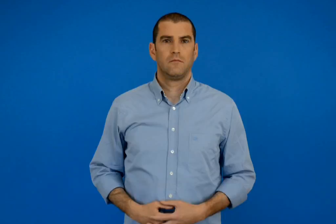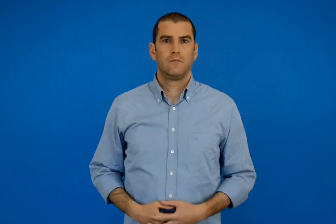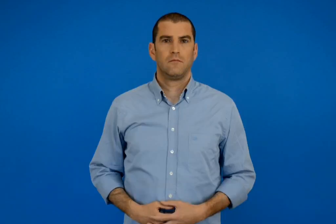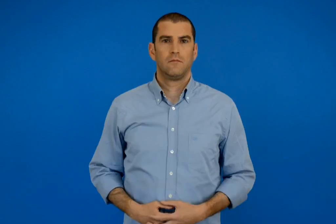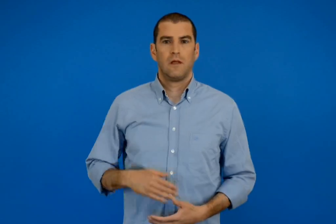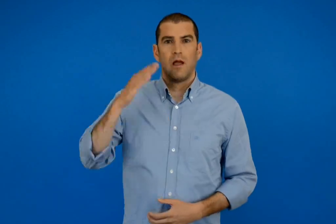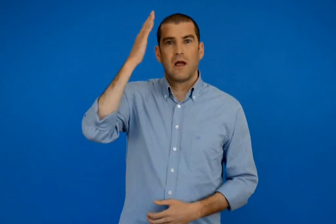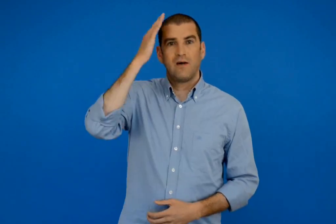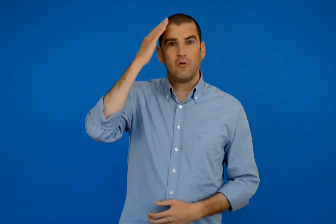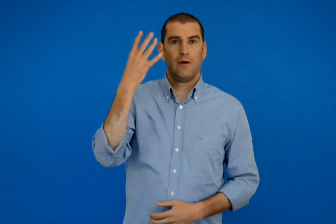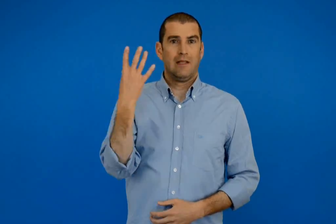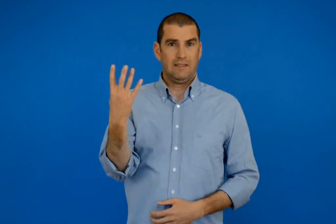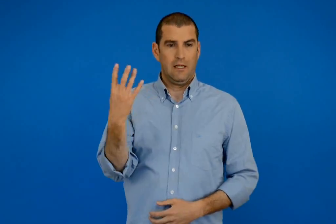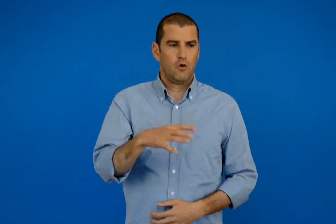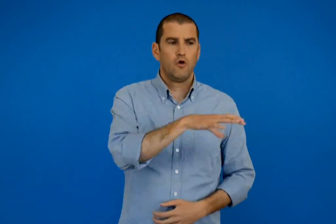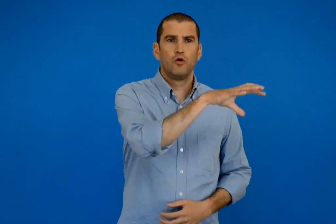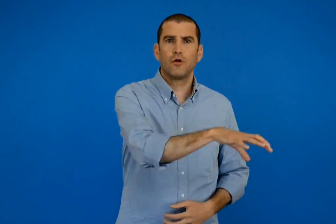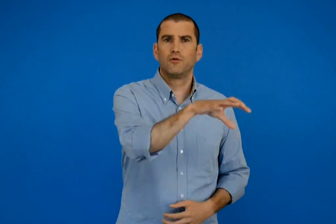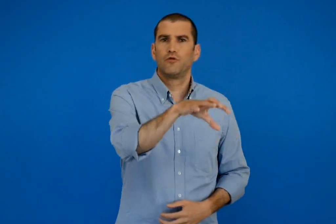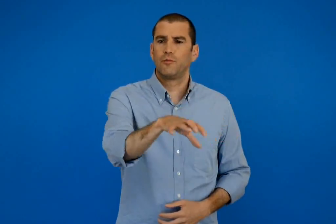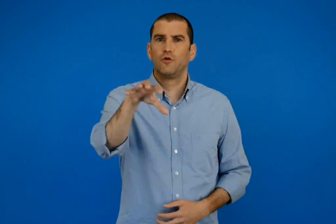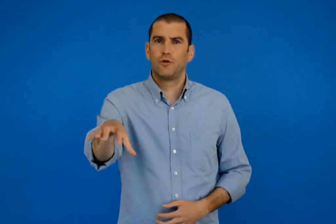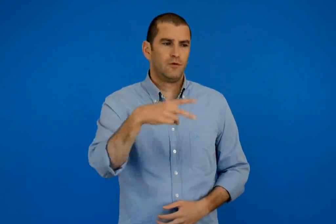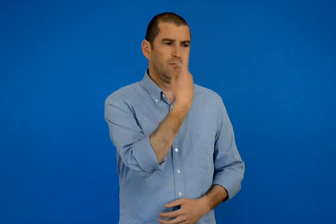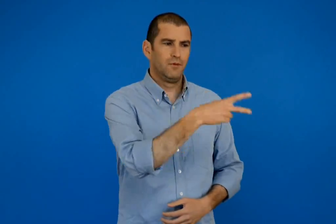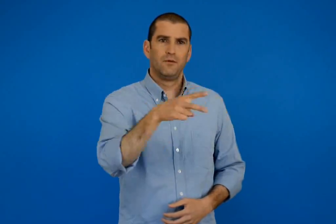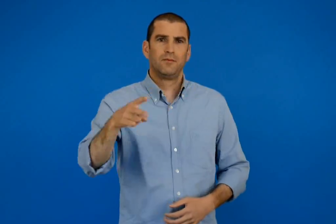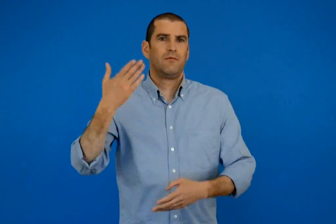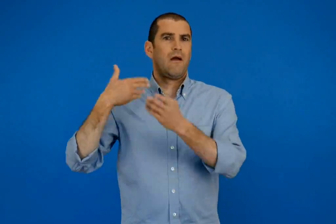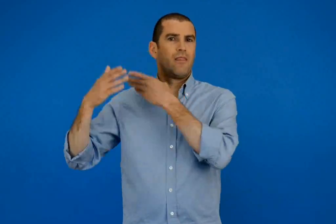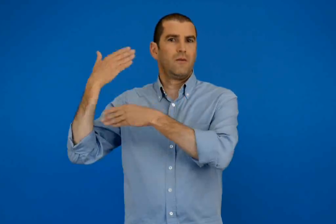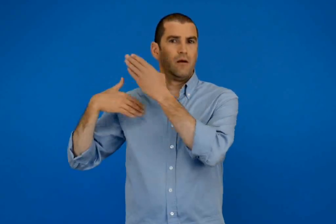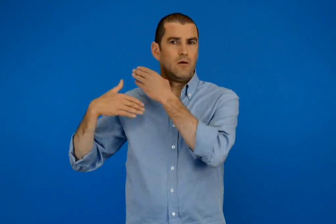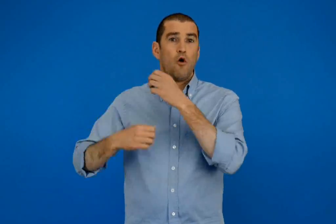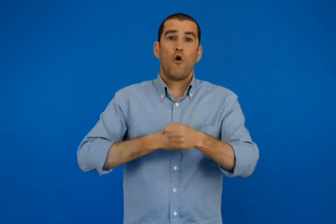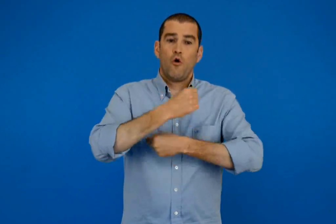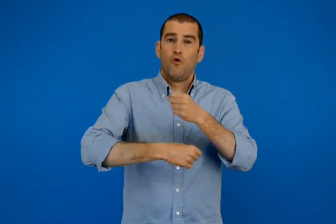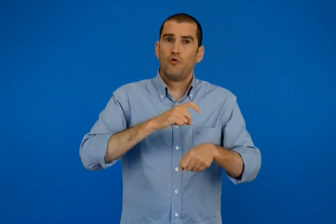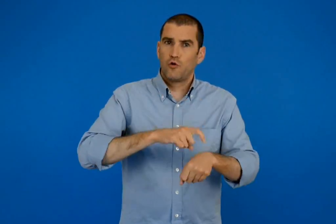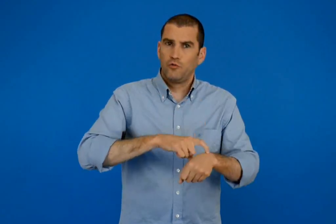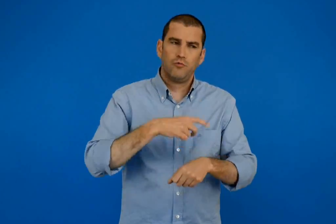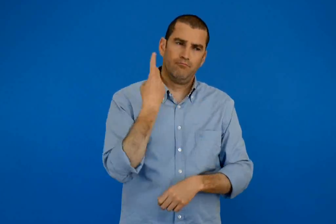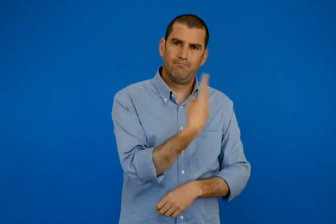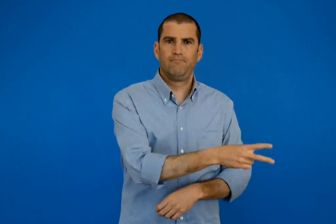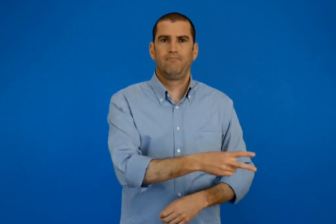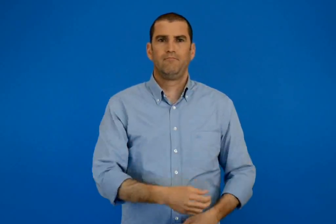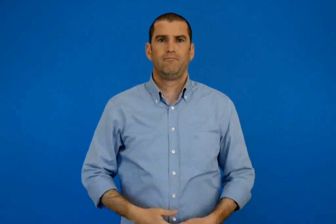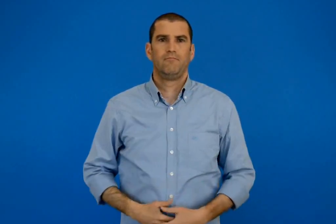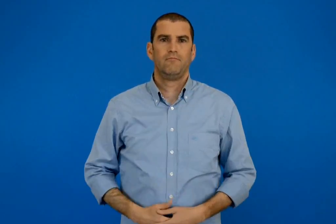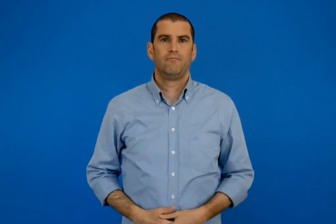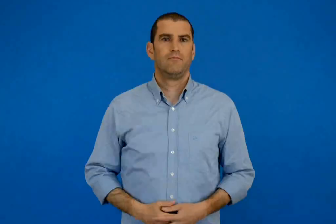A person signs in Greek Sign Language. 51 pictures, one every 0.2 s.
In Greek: κεφάλαιο 4 κάθε τόπος τα έθιμά του και ο χρόνος τα δικά του
